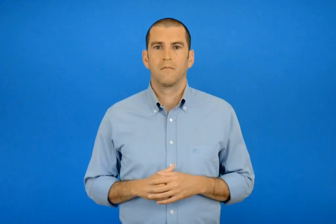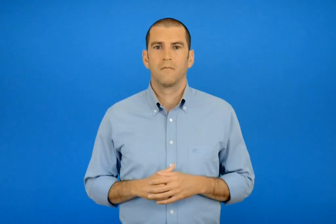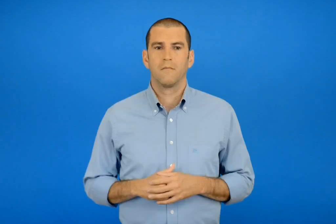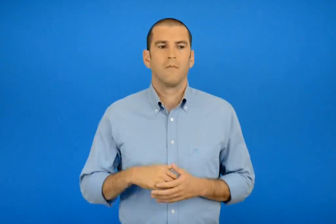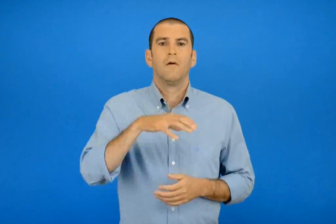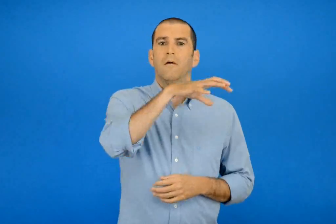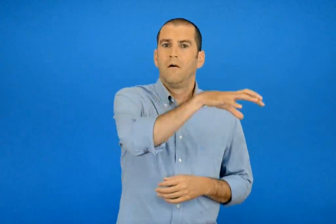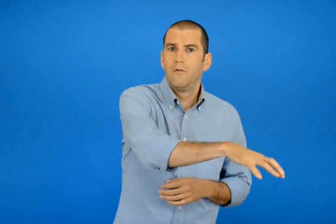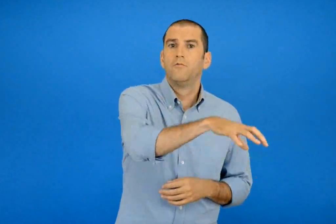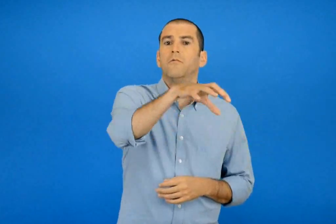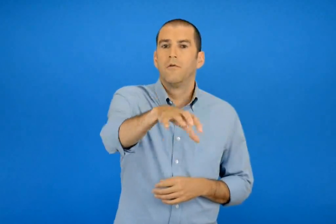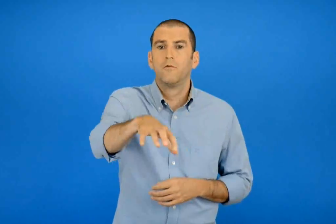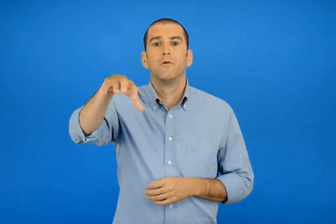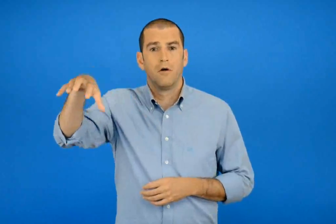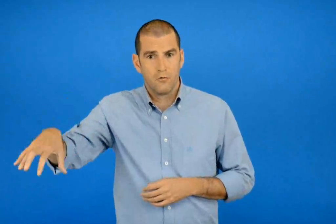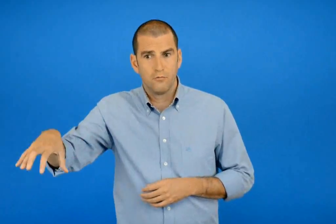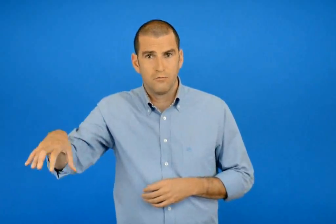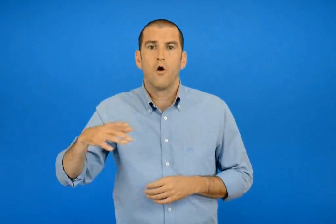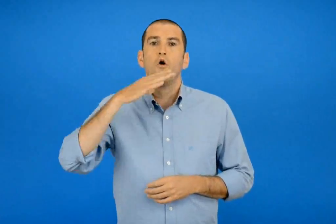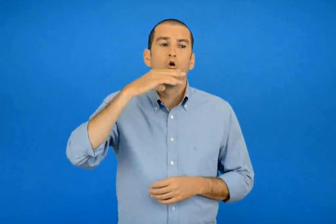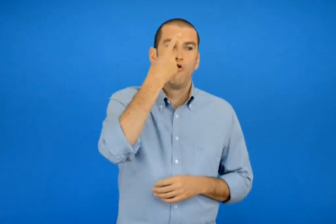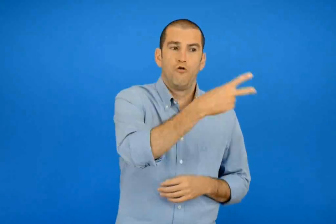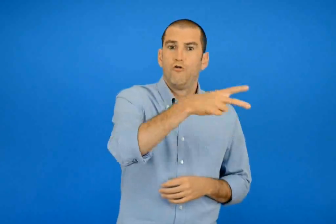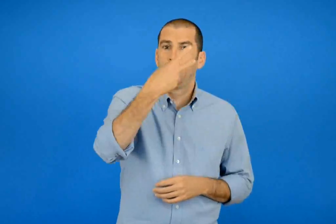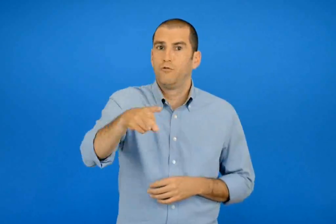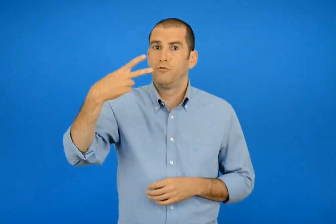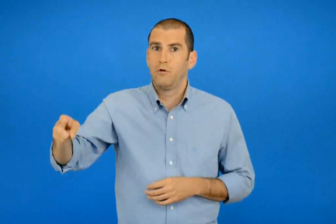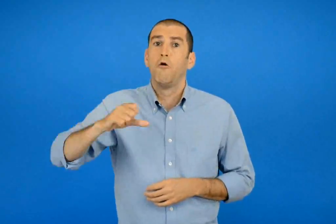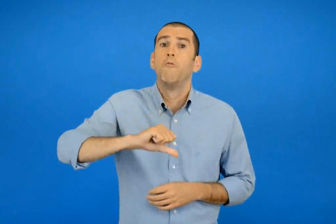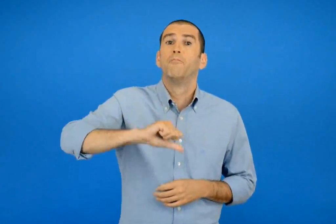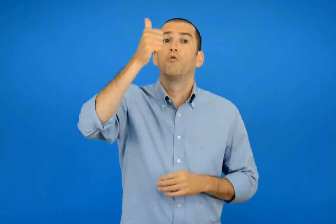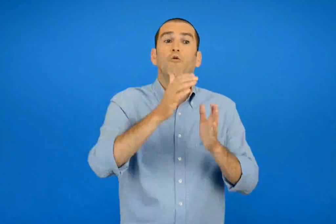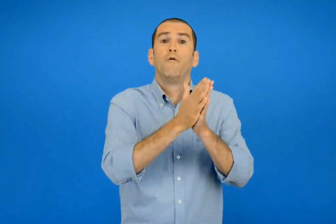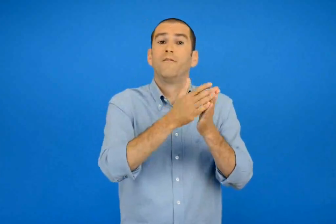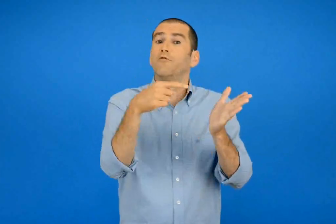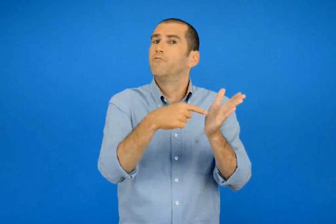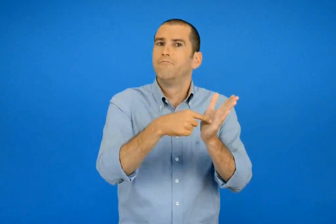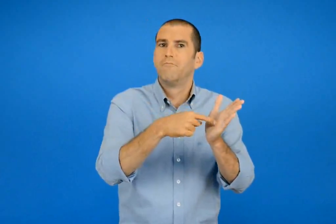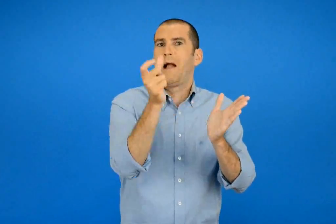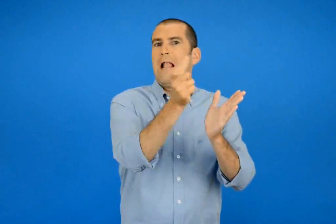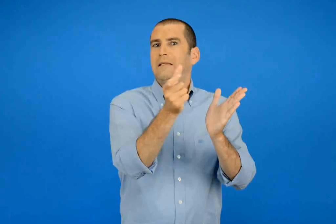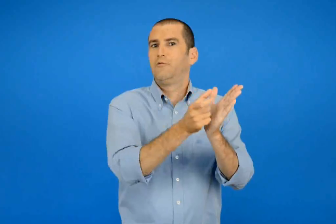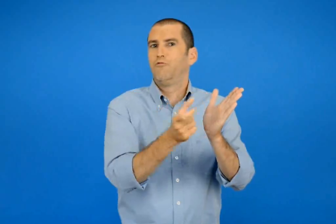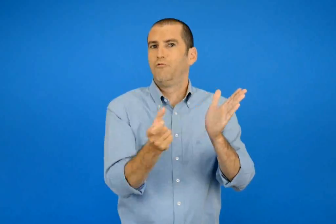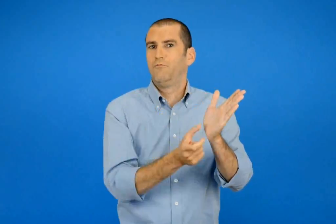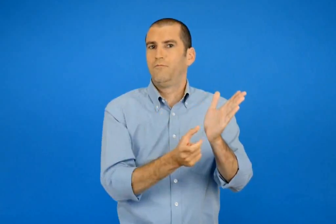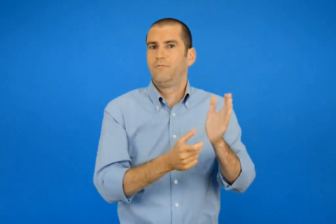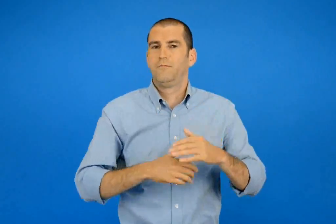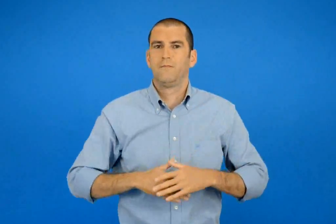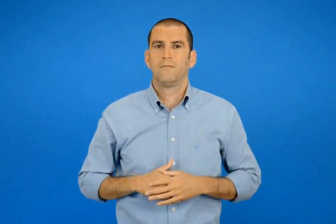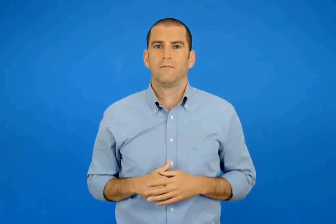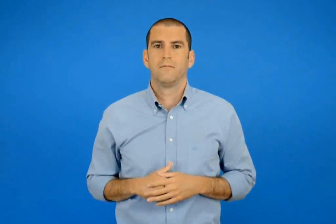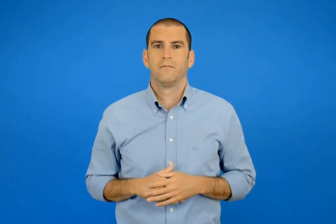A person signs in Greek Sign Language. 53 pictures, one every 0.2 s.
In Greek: το πρώτο βιβλίο κάθε έθνους είναι το λεξικό της γλώσσας του
